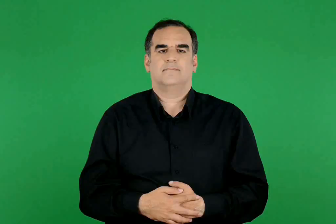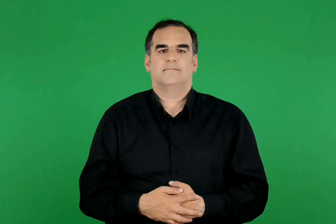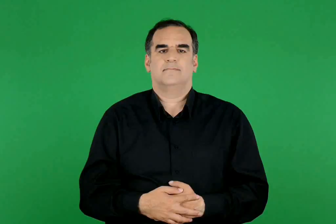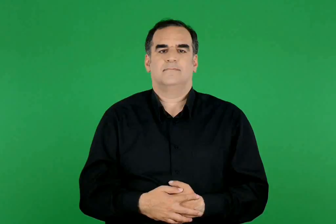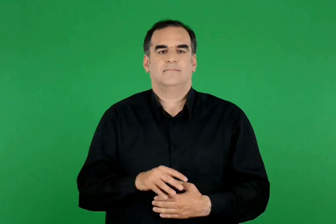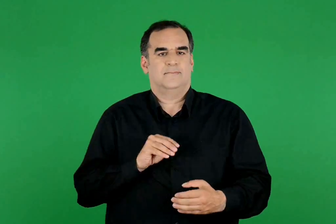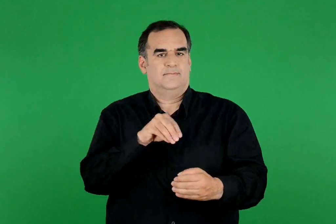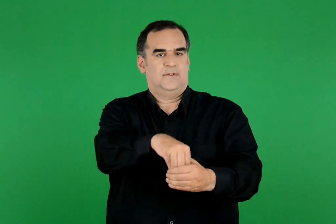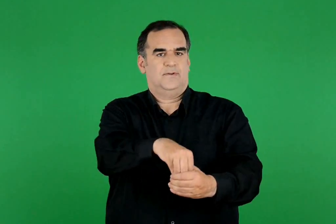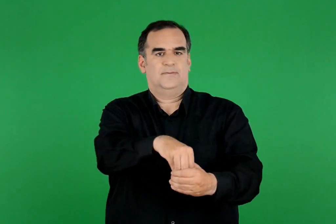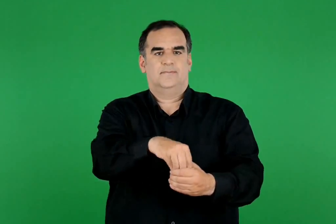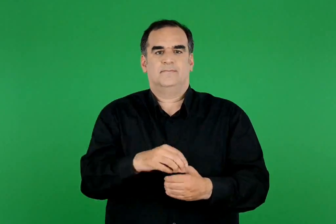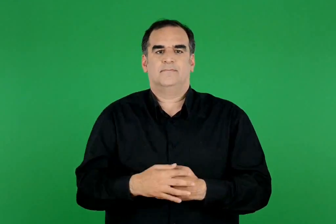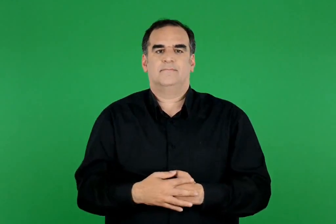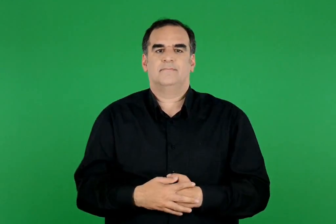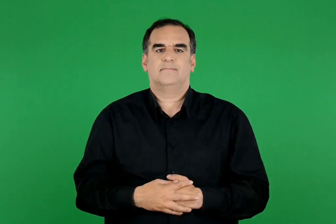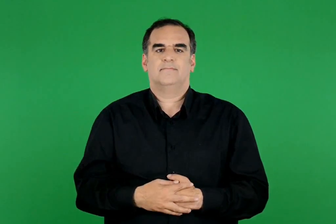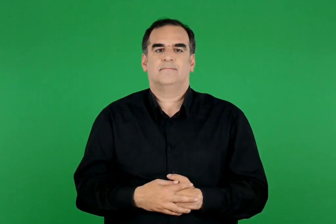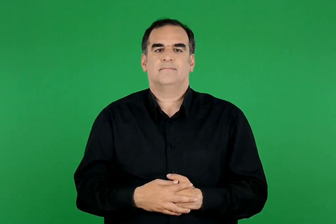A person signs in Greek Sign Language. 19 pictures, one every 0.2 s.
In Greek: συμμετοχή
